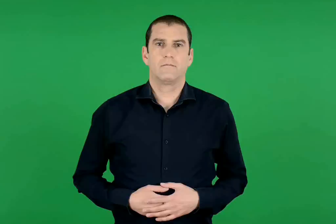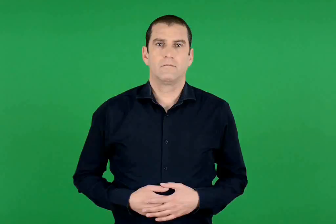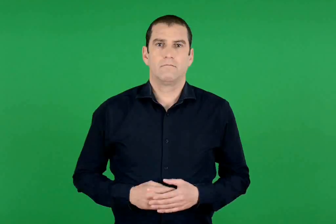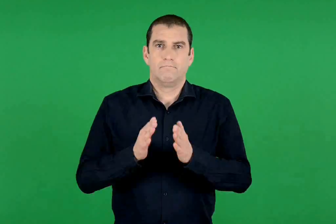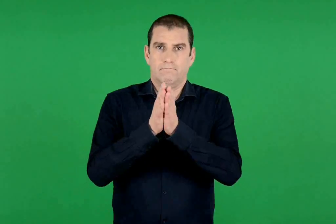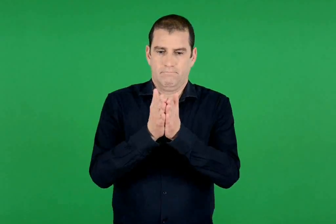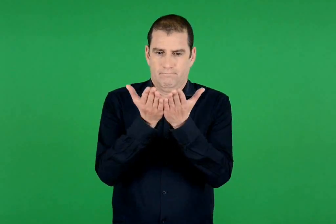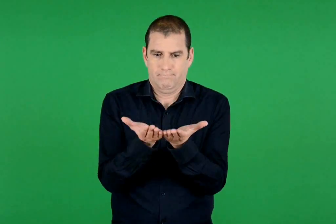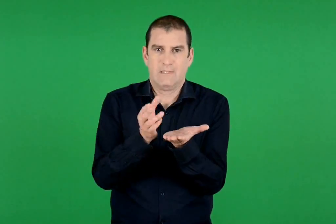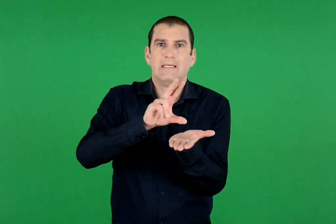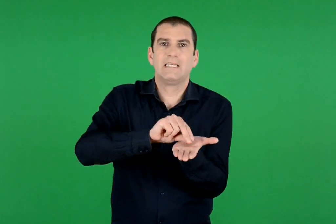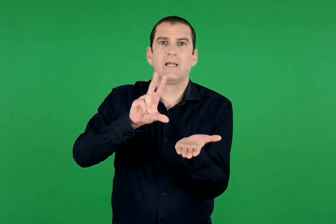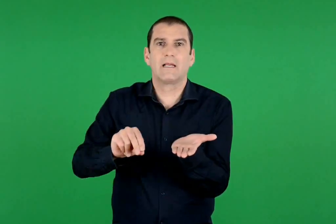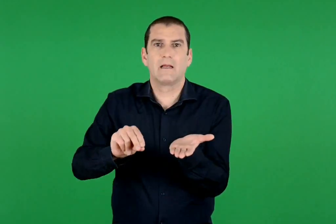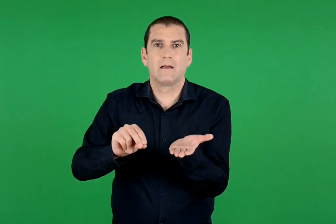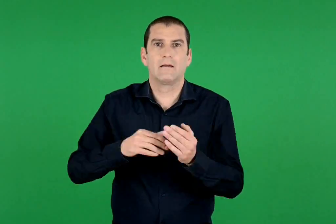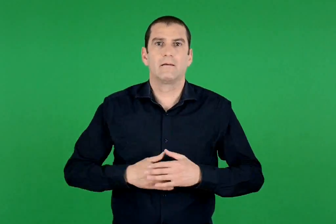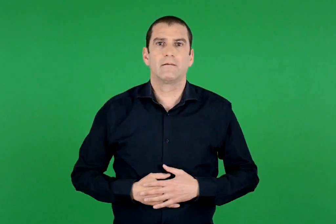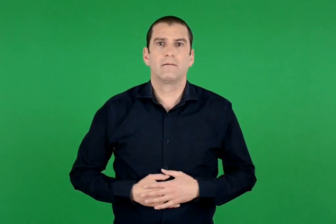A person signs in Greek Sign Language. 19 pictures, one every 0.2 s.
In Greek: η συμμετρία
